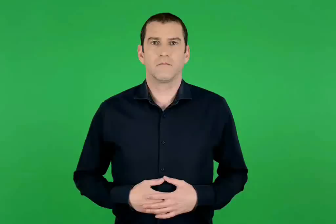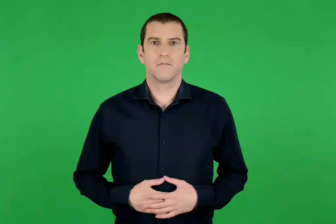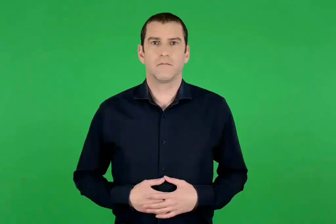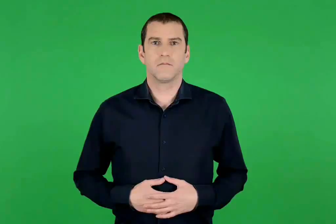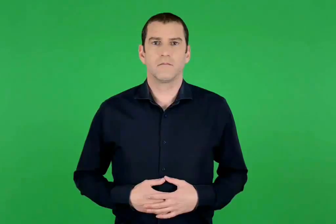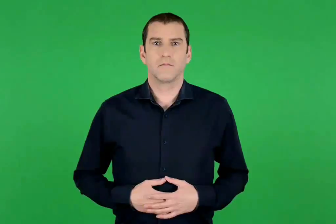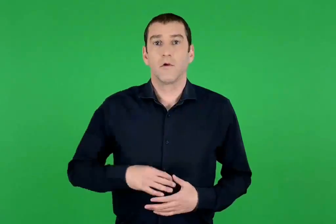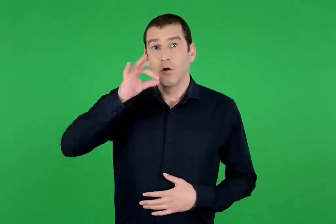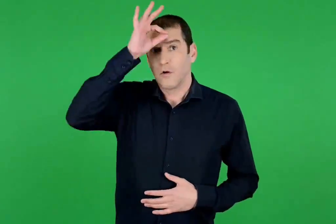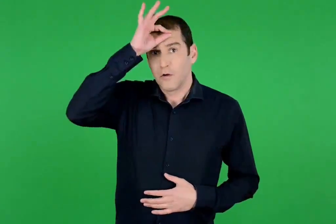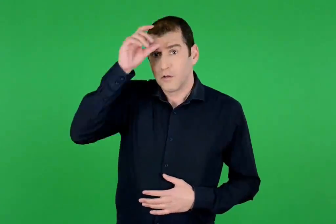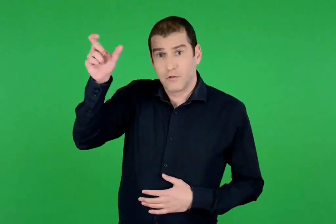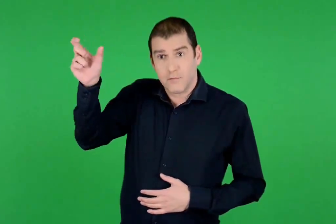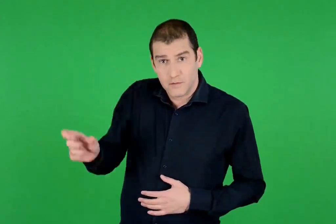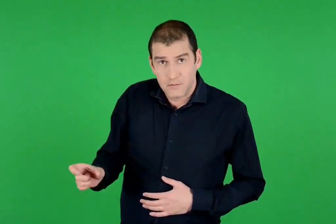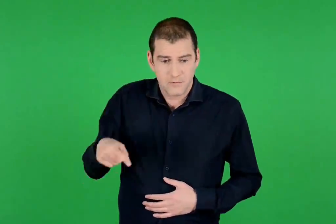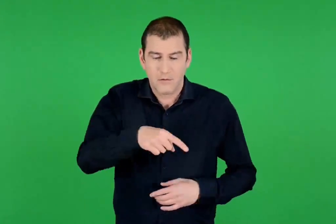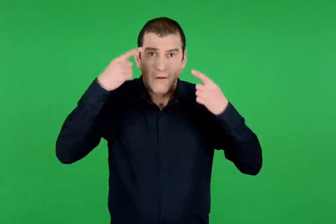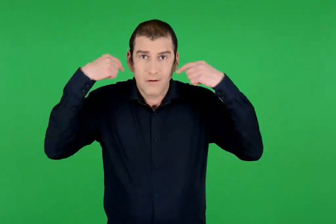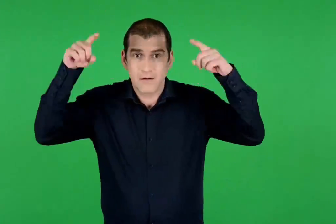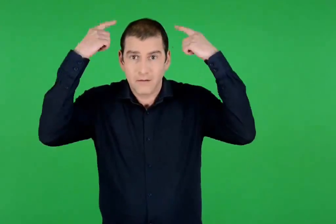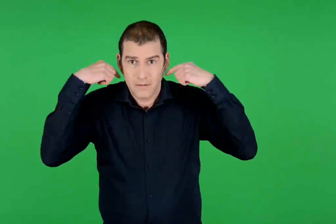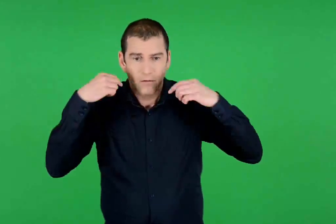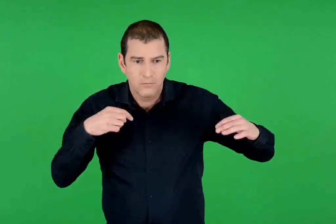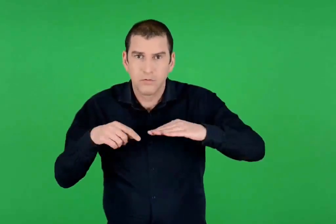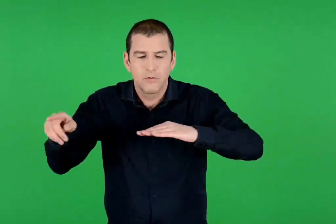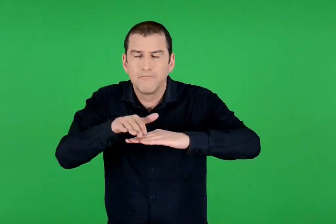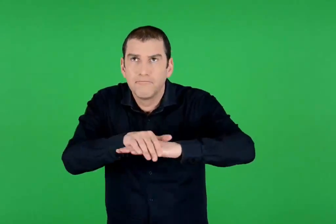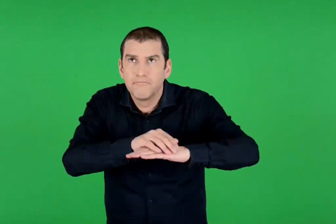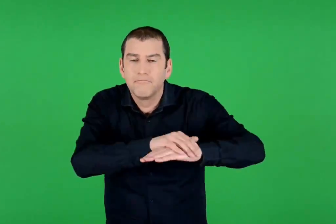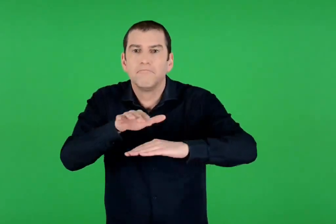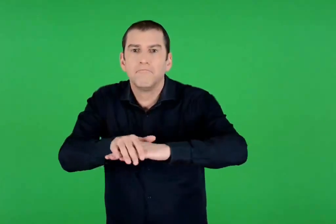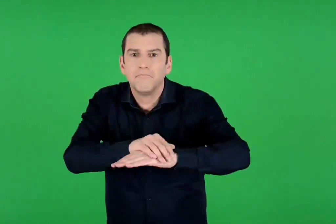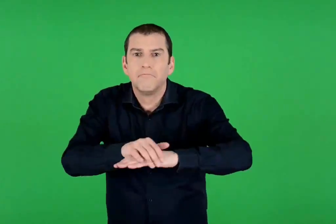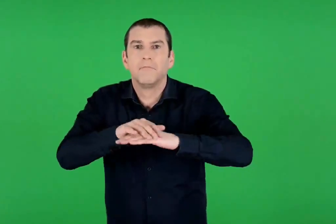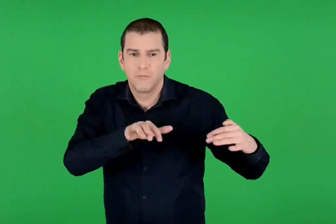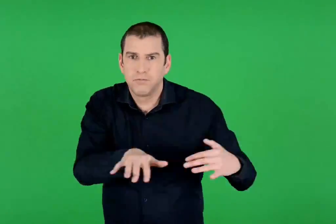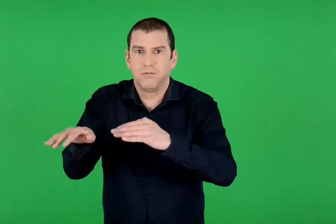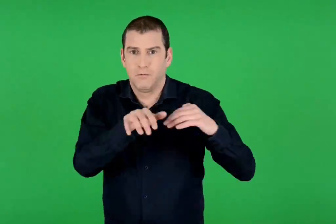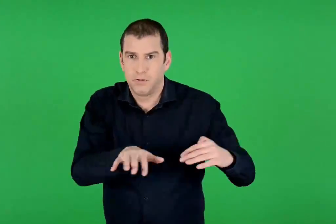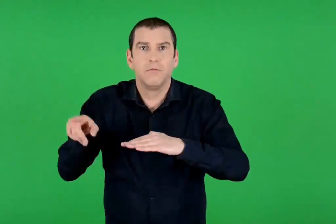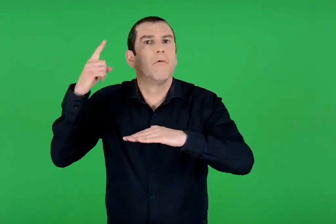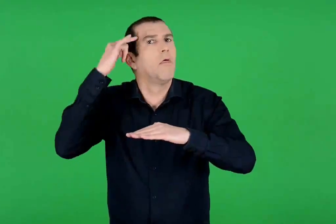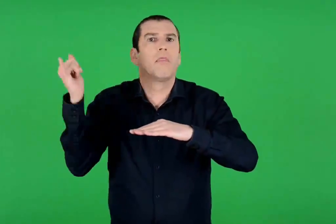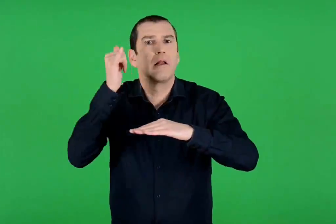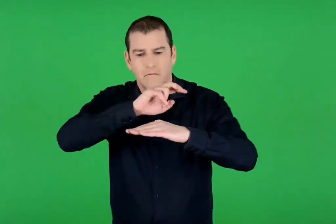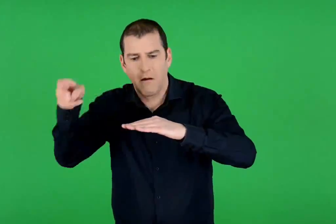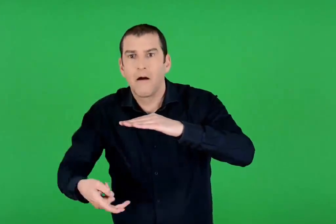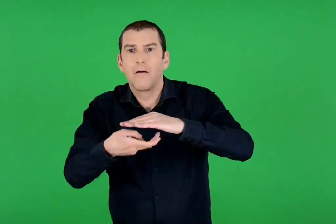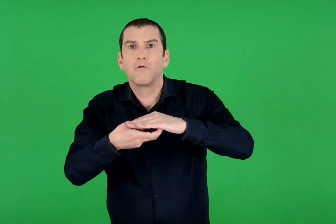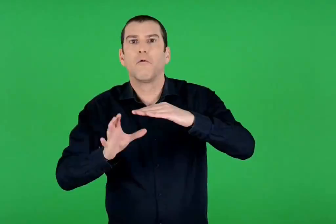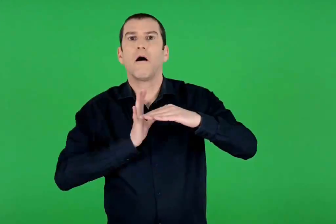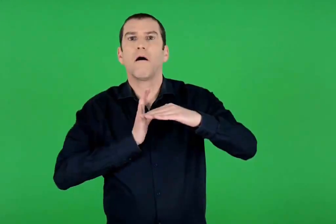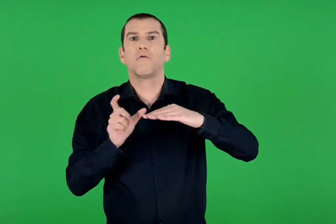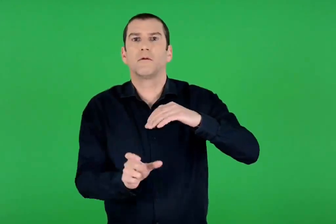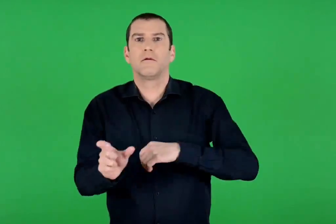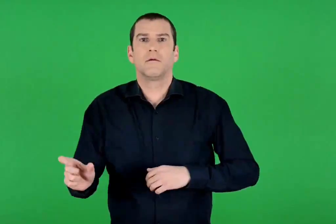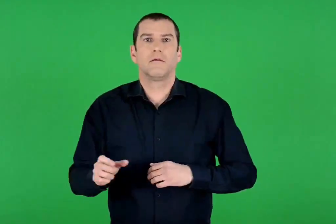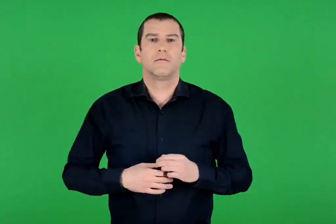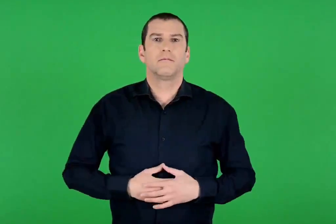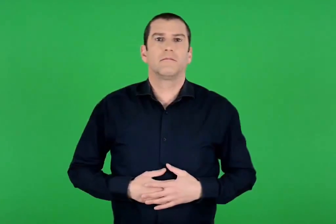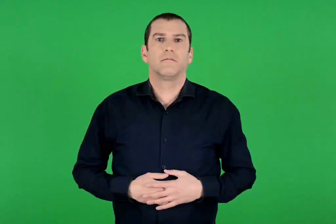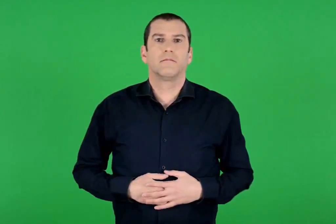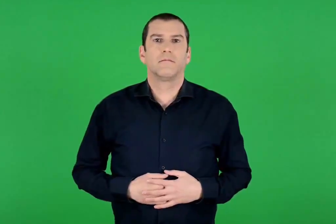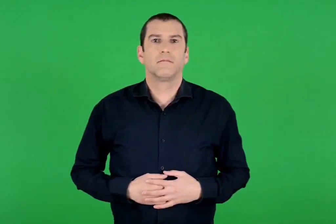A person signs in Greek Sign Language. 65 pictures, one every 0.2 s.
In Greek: ο κύκλωπας χάιδευε στη ράχη τα κριάρια , καθώς έβγαιναν , και δεν κατάλαβε πως από κάτω ήταν οι άνθρωποι
